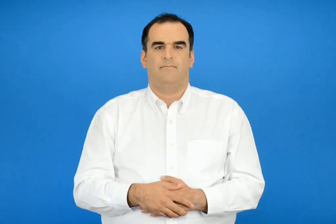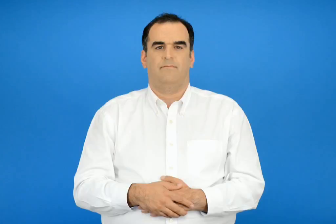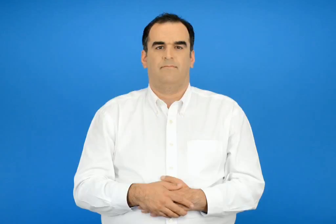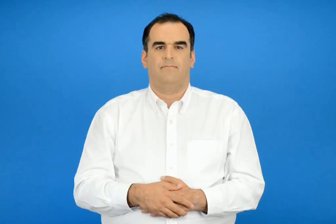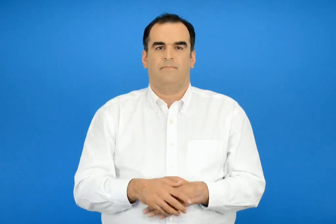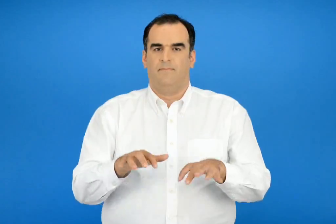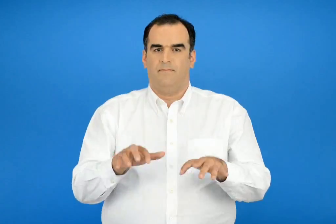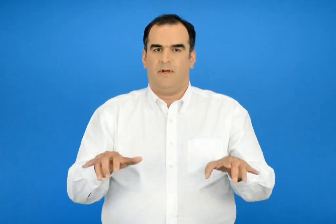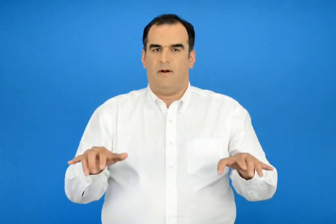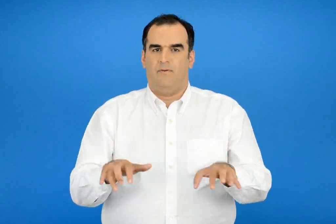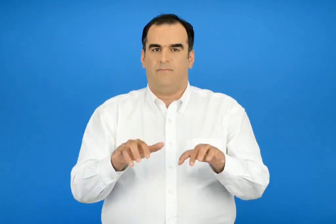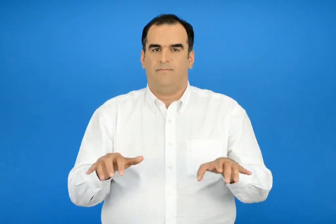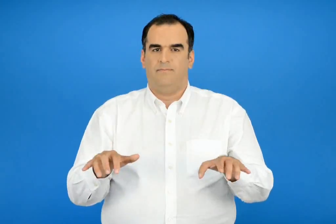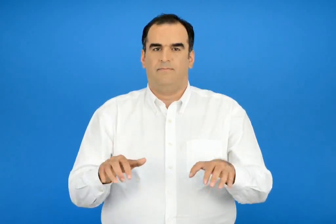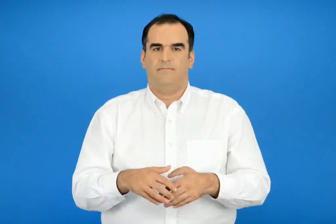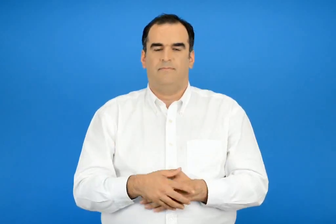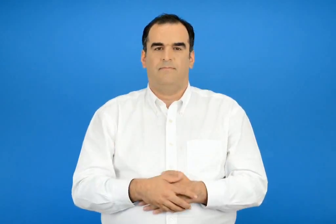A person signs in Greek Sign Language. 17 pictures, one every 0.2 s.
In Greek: πιάνο
